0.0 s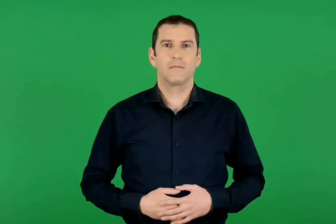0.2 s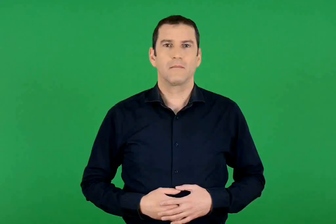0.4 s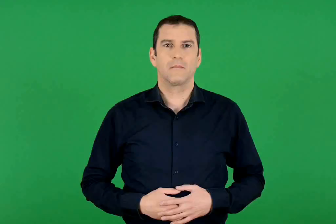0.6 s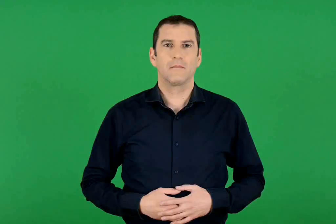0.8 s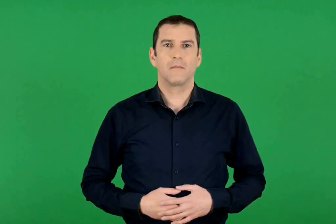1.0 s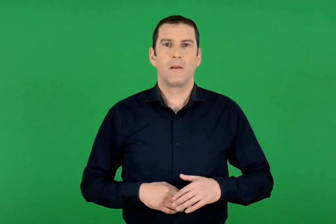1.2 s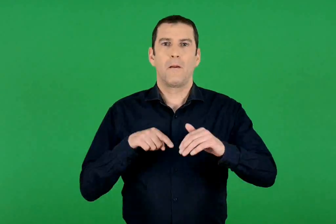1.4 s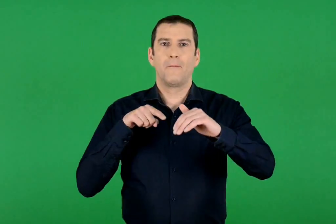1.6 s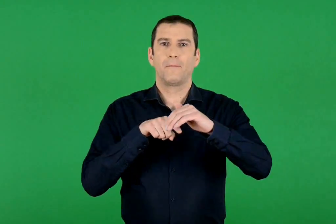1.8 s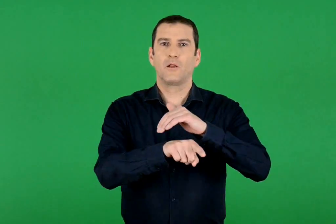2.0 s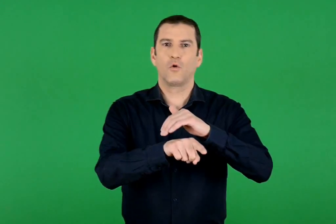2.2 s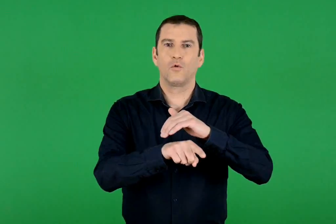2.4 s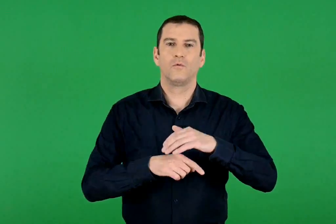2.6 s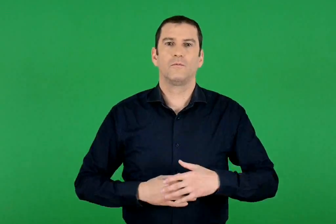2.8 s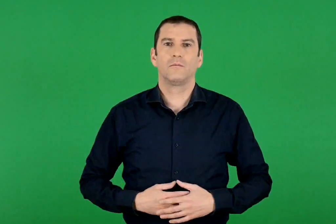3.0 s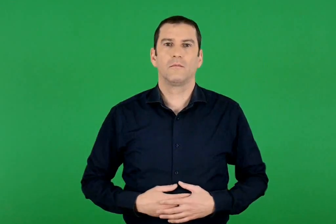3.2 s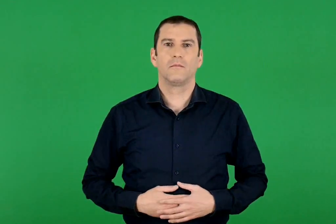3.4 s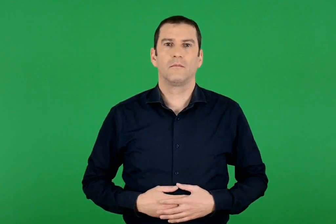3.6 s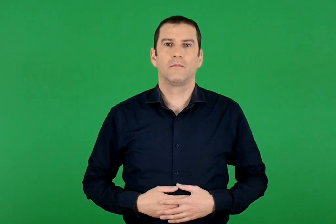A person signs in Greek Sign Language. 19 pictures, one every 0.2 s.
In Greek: μετρό
